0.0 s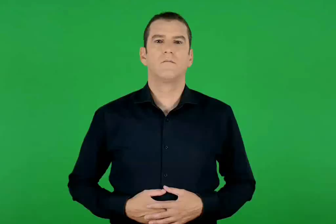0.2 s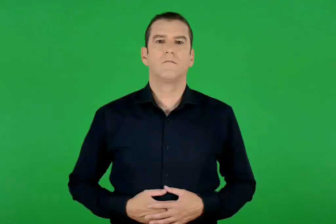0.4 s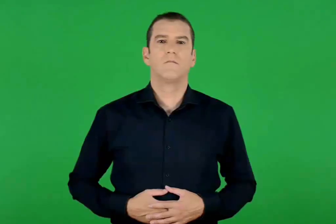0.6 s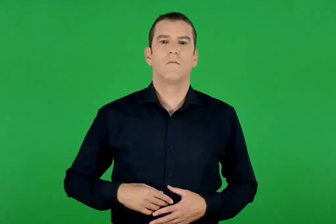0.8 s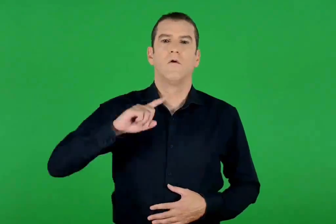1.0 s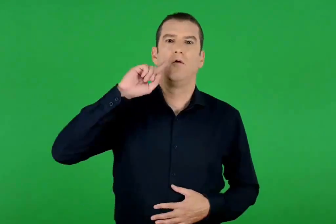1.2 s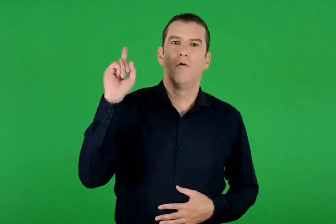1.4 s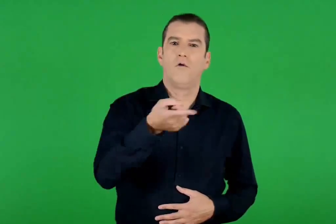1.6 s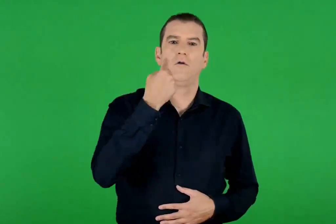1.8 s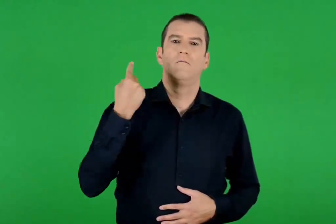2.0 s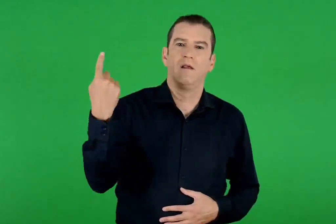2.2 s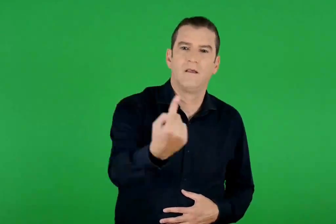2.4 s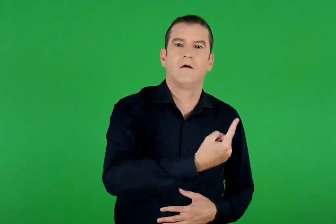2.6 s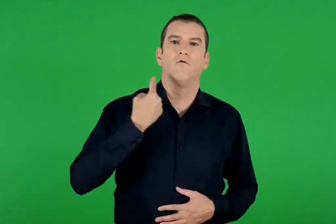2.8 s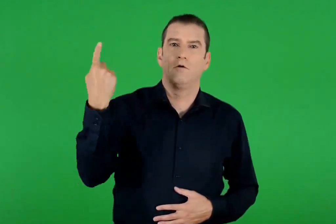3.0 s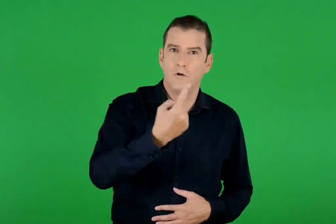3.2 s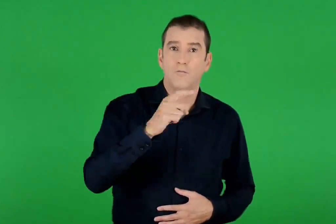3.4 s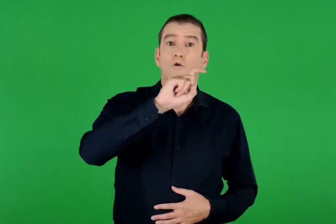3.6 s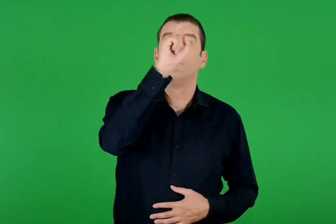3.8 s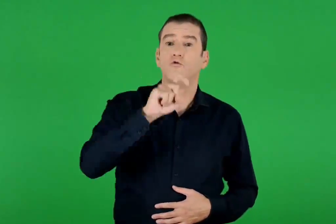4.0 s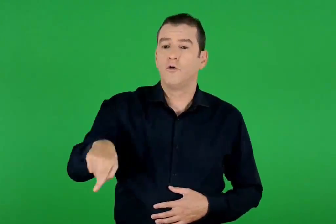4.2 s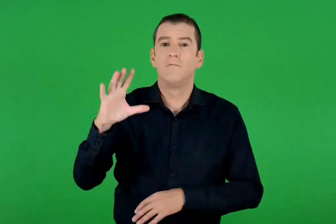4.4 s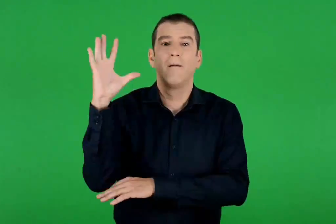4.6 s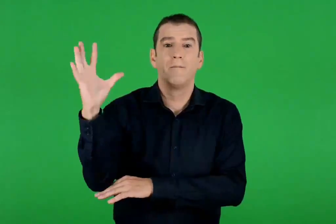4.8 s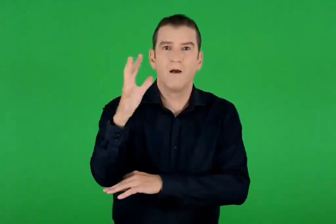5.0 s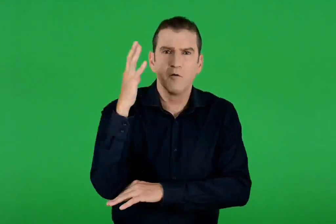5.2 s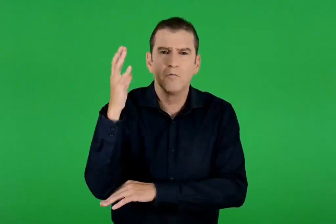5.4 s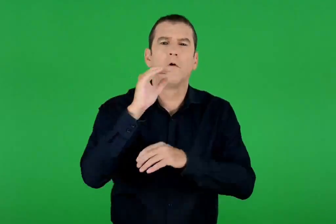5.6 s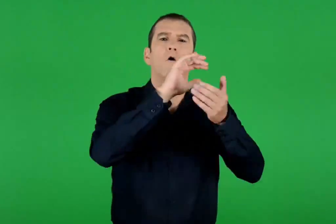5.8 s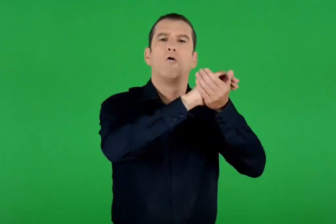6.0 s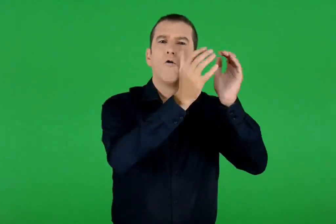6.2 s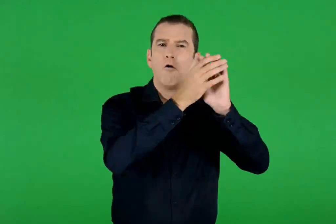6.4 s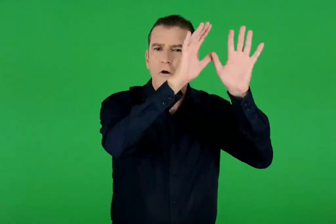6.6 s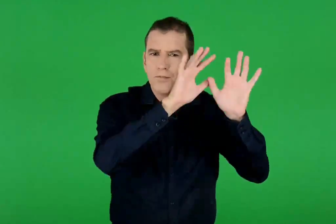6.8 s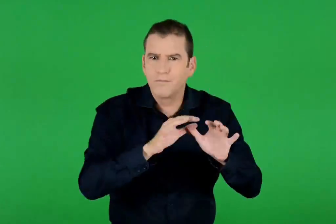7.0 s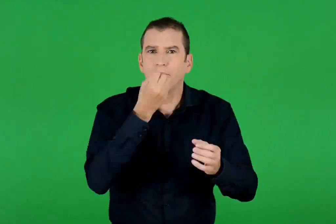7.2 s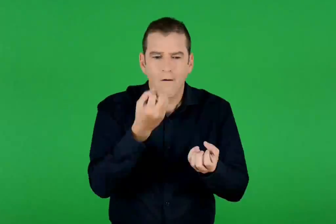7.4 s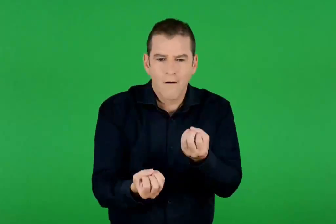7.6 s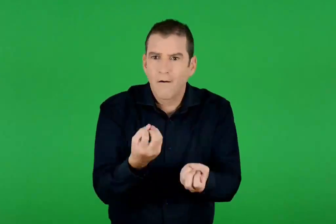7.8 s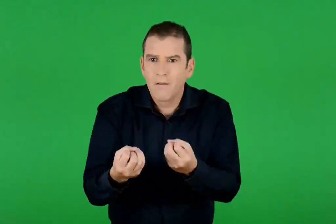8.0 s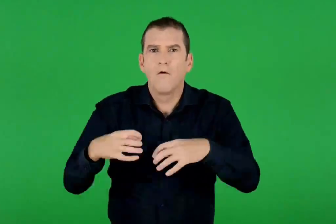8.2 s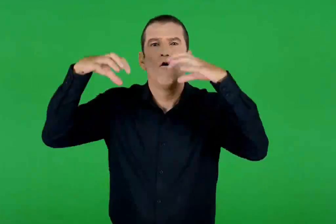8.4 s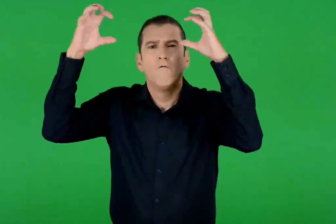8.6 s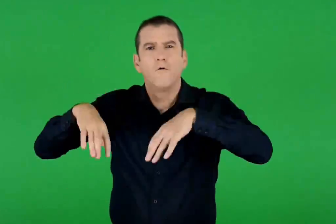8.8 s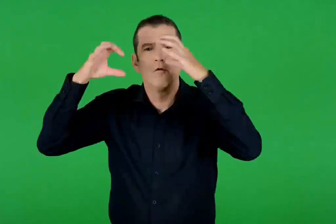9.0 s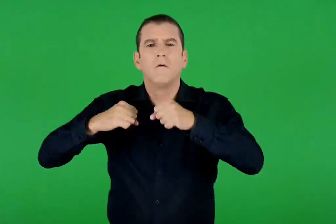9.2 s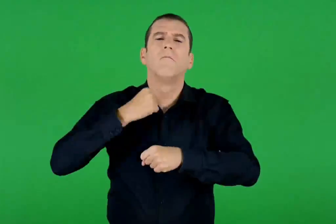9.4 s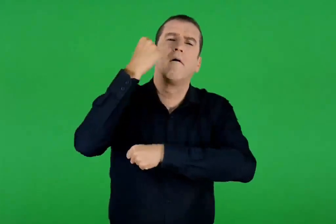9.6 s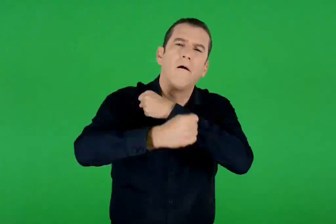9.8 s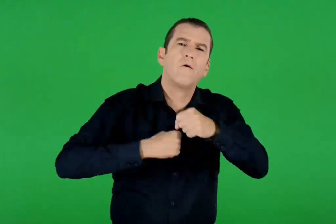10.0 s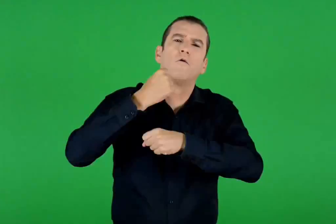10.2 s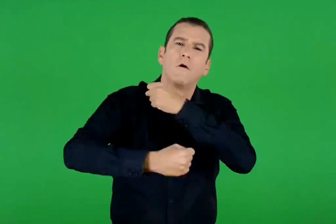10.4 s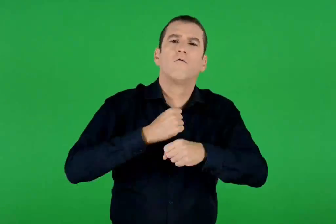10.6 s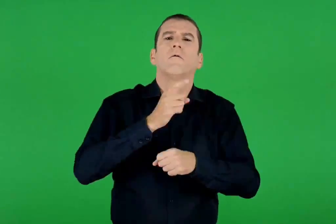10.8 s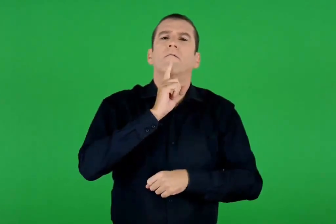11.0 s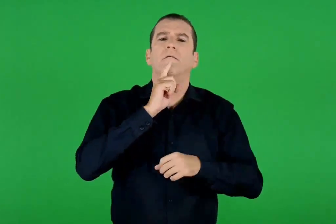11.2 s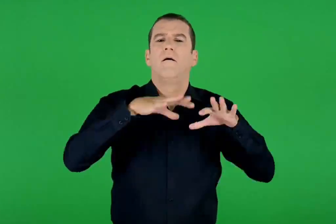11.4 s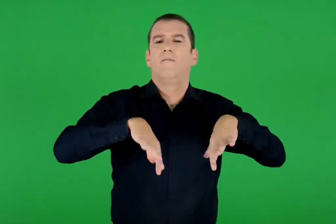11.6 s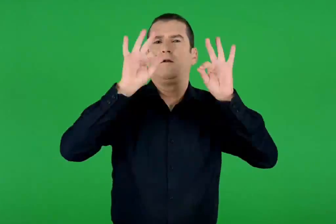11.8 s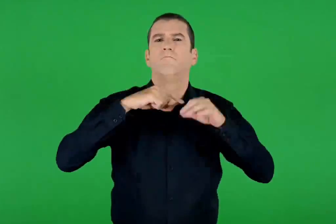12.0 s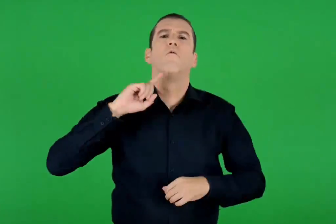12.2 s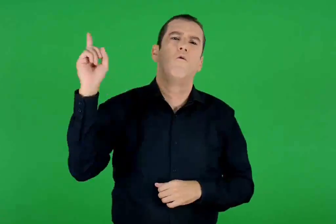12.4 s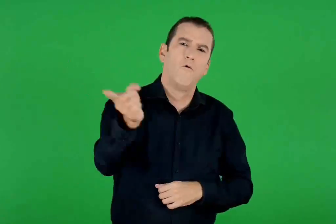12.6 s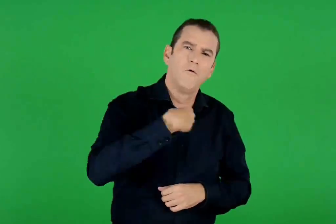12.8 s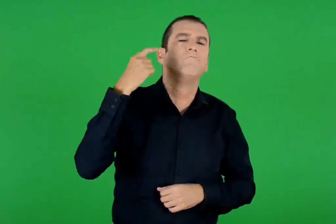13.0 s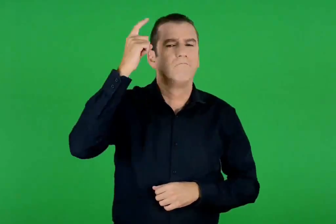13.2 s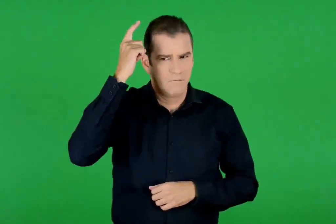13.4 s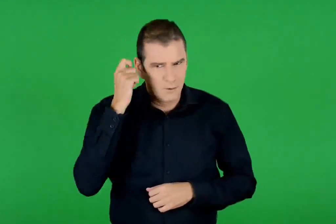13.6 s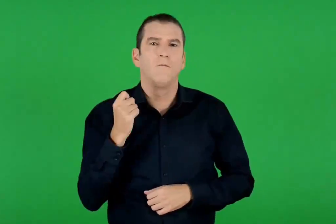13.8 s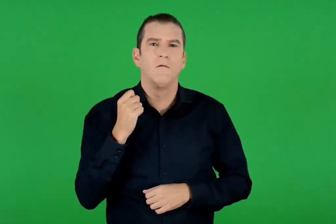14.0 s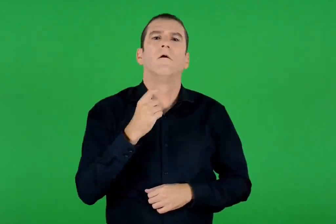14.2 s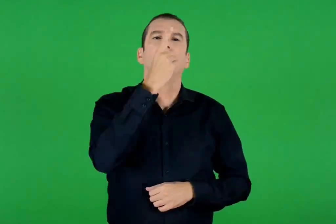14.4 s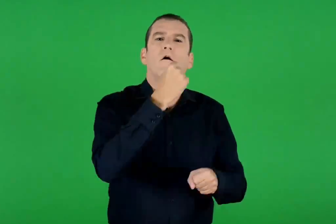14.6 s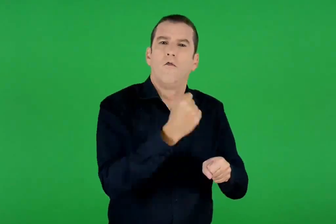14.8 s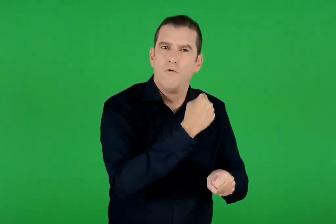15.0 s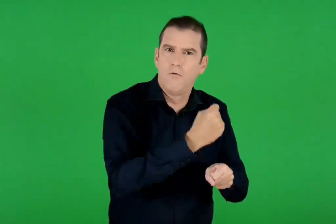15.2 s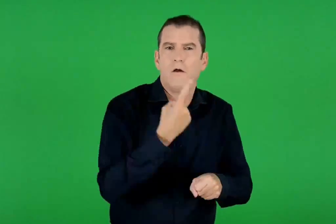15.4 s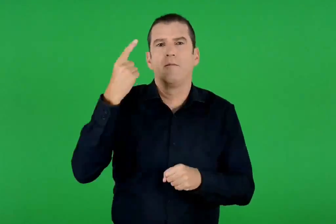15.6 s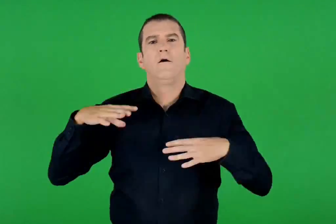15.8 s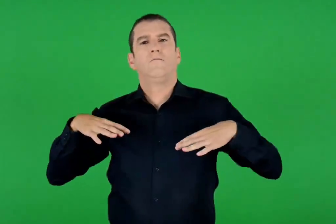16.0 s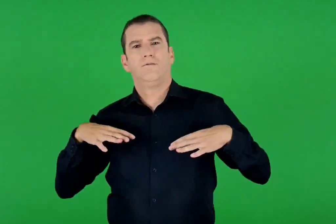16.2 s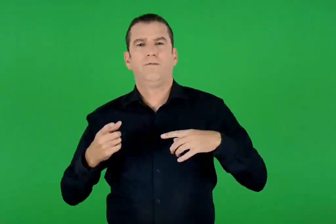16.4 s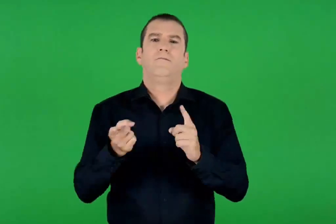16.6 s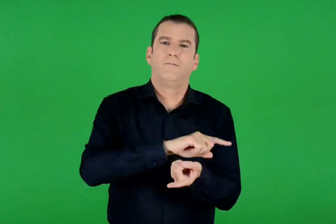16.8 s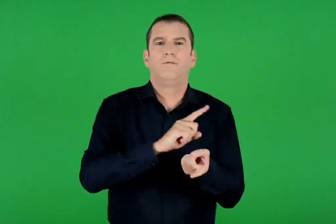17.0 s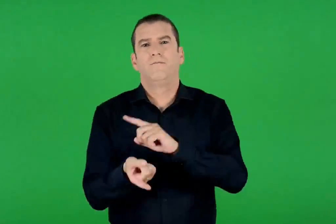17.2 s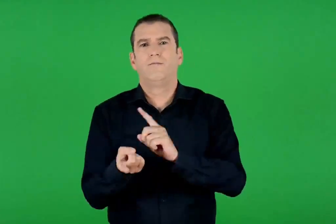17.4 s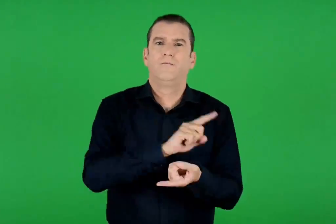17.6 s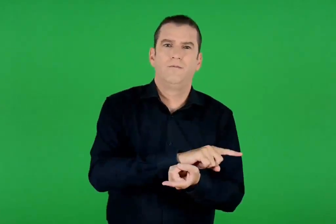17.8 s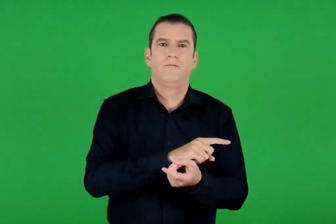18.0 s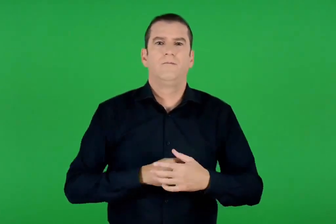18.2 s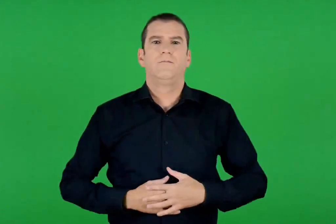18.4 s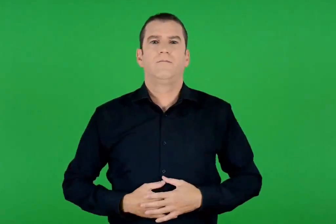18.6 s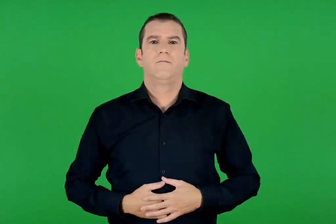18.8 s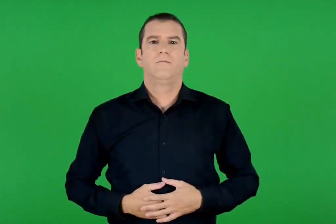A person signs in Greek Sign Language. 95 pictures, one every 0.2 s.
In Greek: γύρω γύρω όλοι η ζωή περβόλι χιόνια άνθη και βροχή κάθε χρόνο από την αρχή και το ξέρουμε όλοι μια δουλειά , μια σχόλη
